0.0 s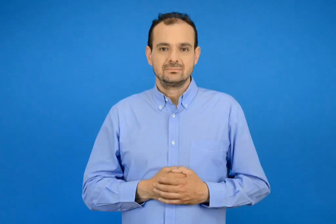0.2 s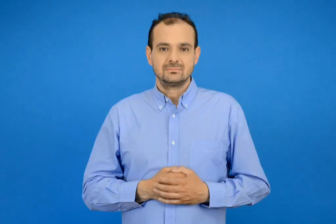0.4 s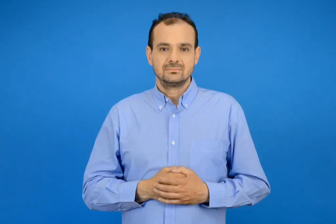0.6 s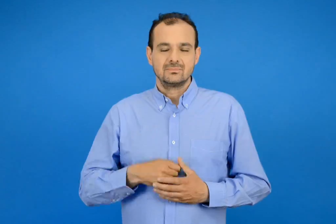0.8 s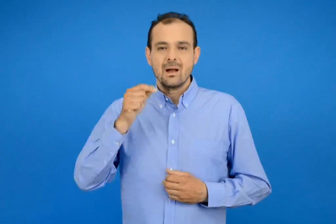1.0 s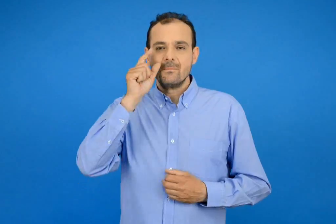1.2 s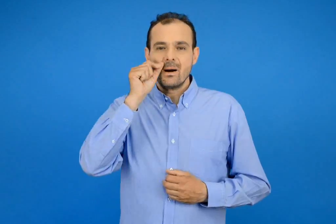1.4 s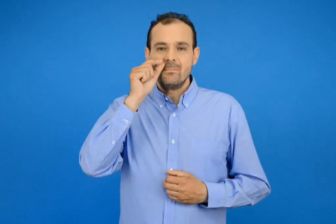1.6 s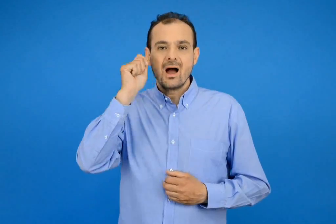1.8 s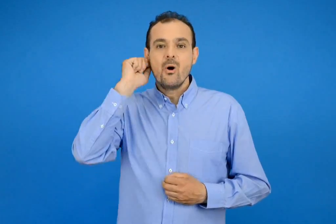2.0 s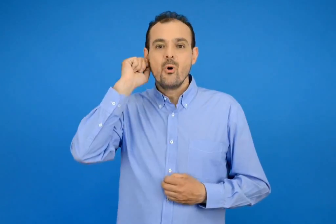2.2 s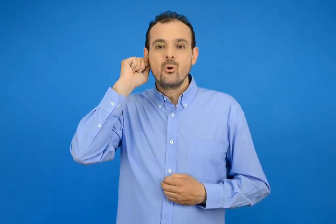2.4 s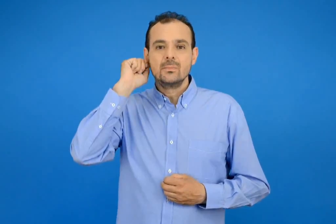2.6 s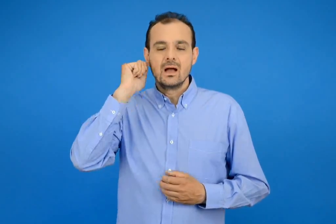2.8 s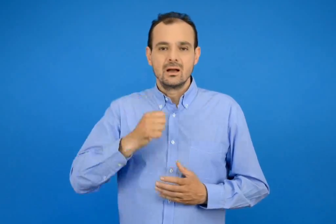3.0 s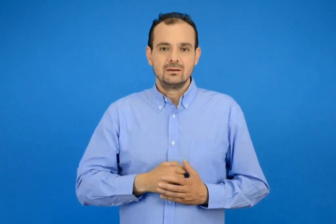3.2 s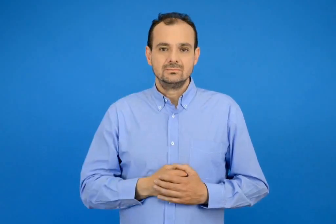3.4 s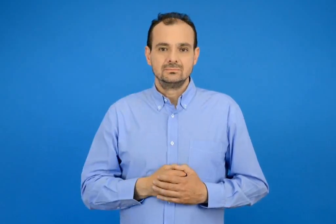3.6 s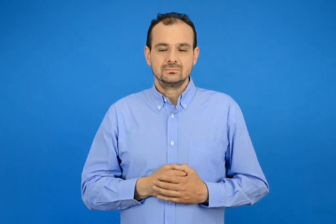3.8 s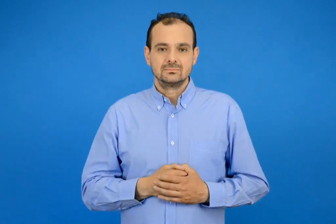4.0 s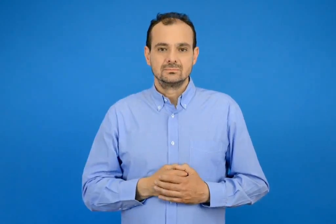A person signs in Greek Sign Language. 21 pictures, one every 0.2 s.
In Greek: όνομα πατερά
